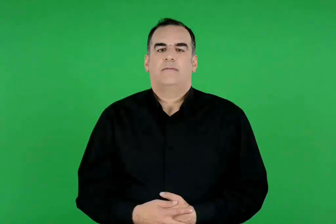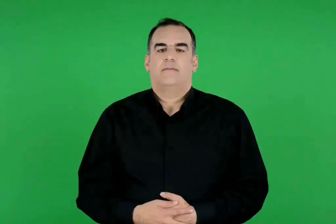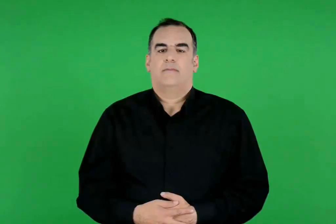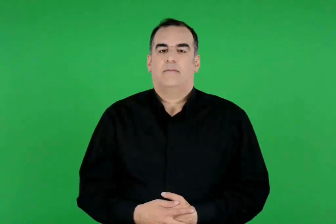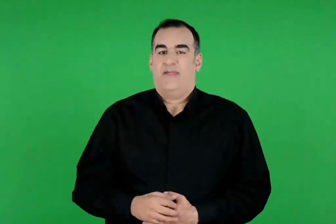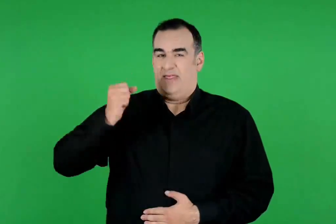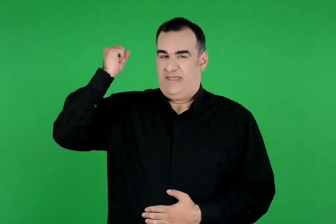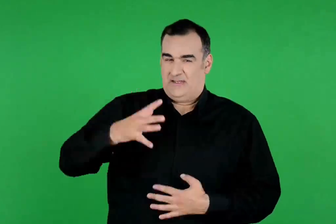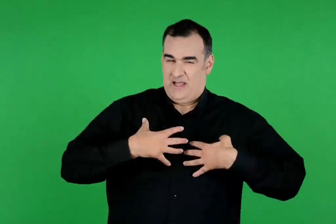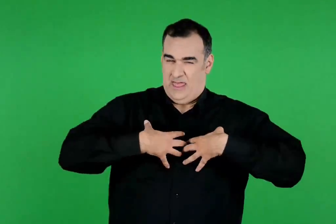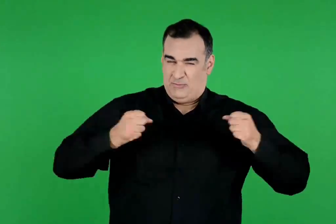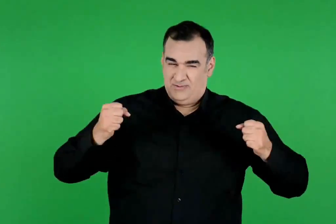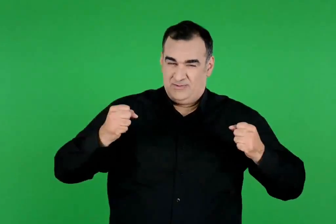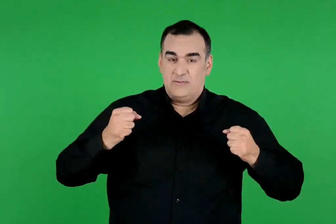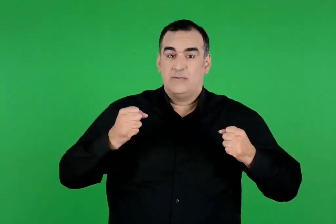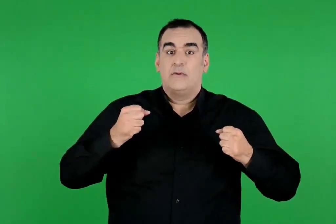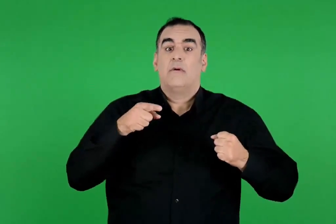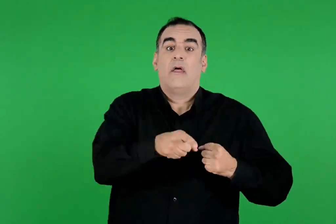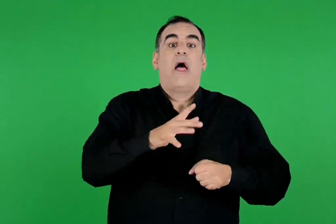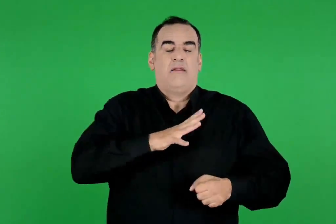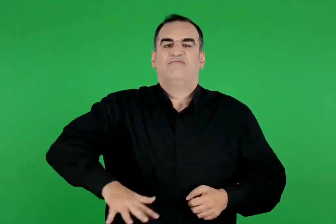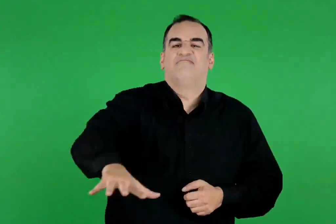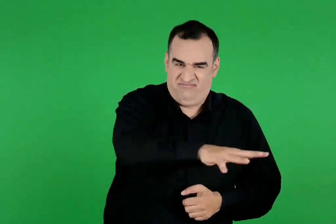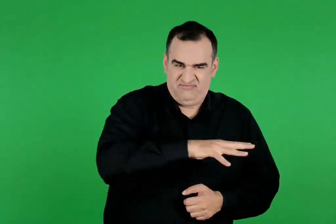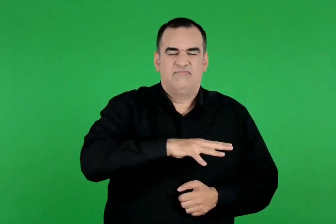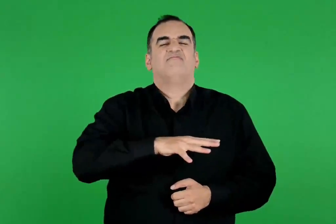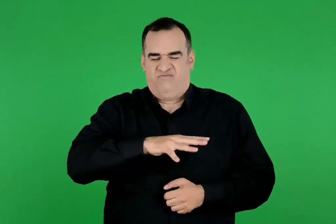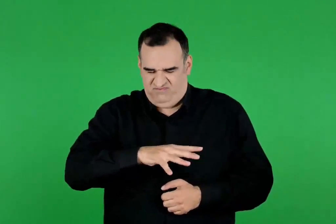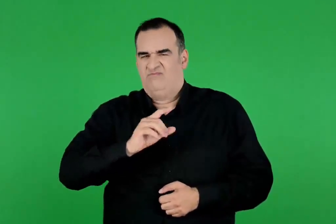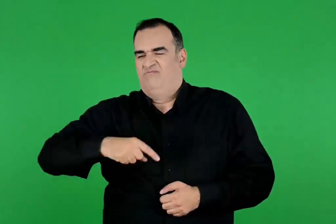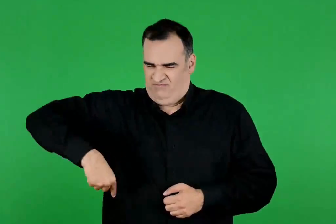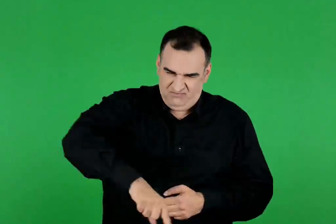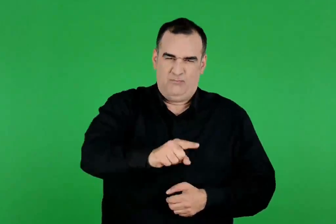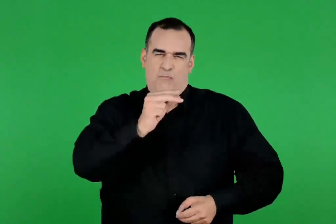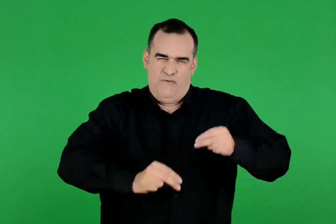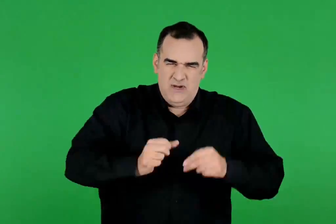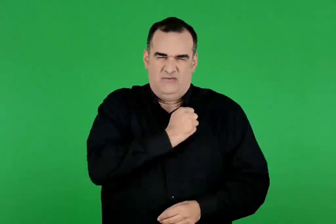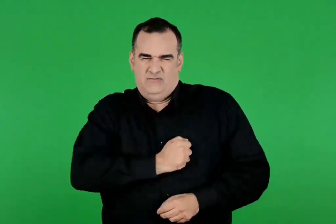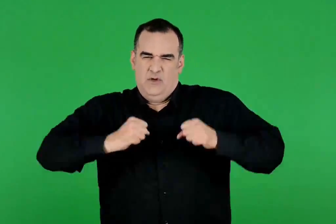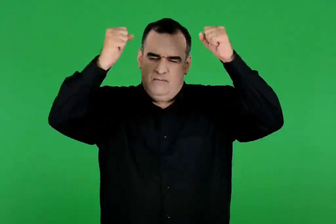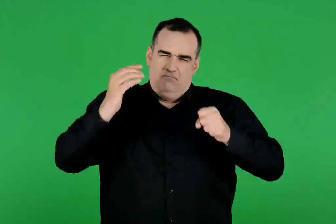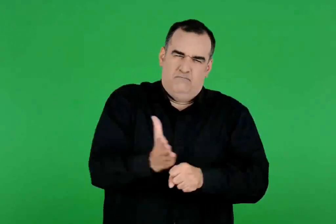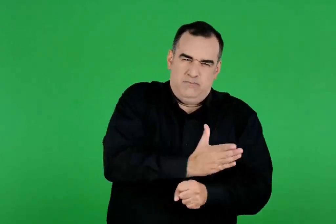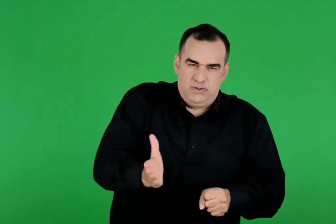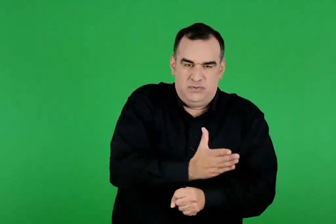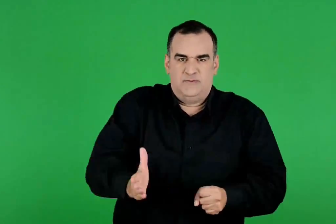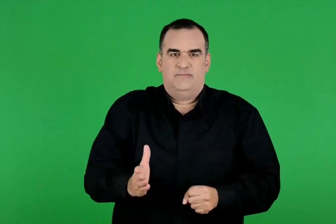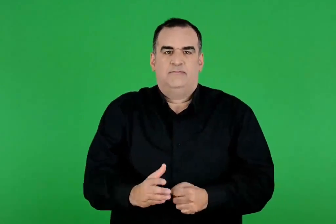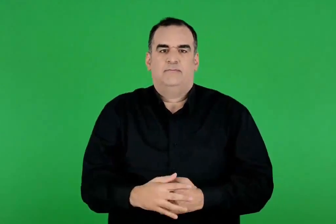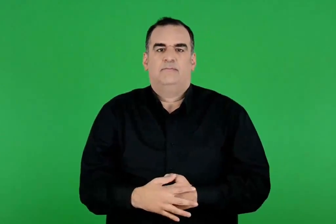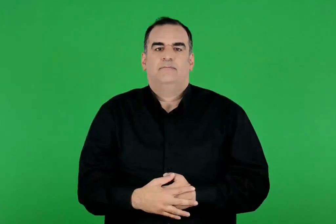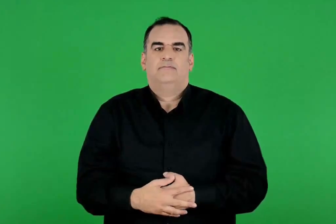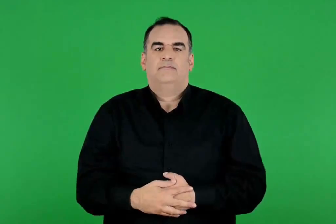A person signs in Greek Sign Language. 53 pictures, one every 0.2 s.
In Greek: αλλά ούτε και οι άνθρωποι γλίτωσαν από τον θυμό του δία. σκέφτηκε να τους στείλει συμφορές
